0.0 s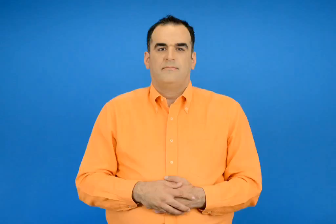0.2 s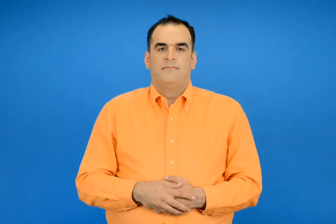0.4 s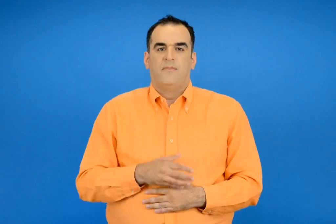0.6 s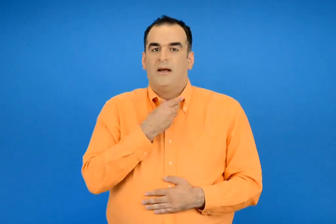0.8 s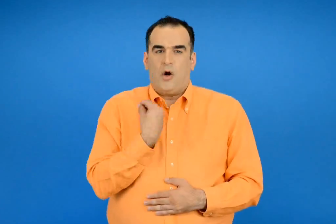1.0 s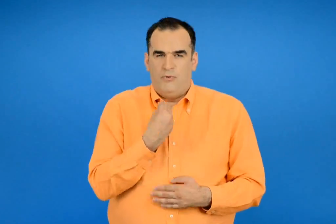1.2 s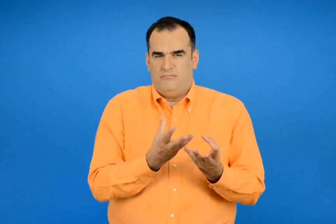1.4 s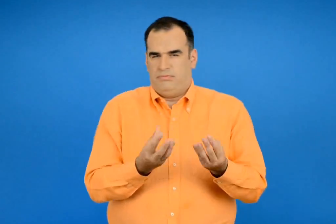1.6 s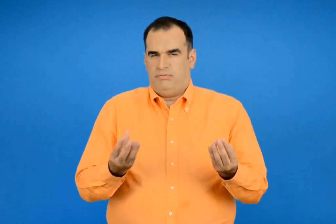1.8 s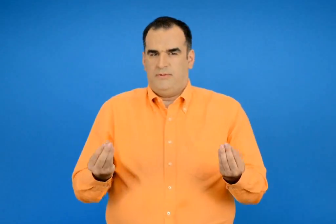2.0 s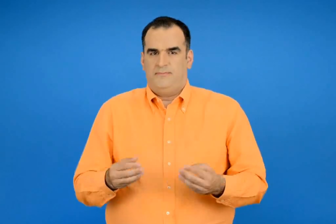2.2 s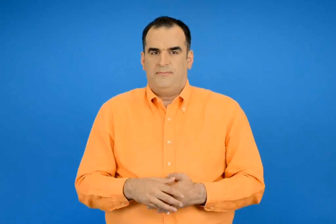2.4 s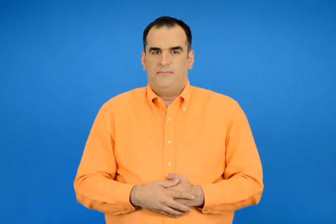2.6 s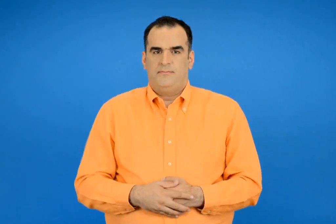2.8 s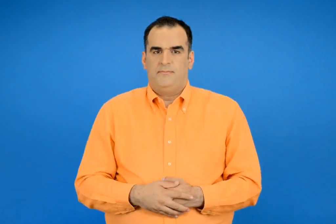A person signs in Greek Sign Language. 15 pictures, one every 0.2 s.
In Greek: γαλοπούλες
